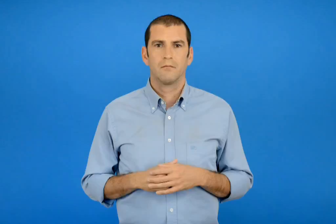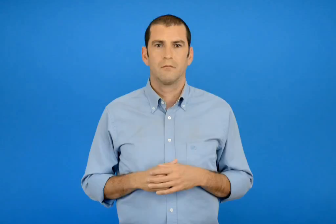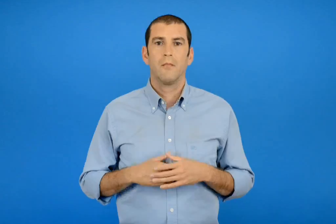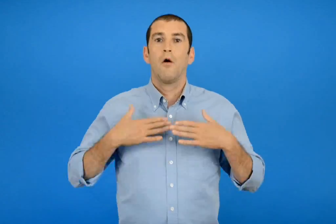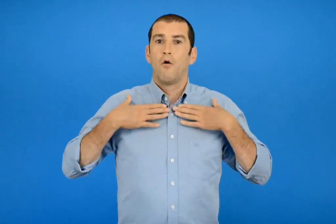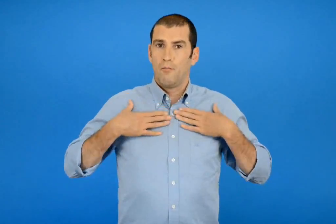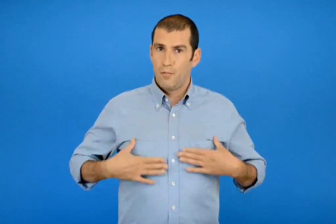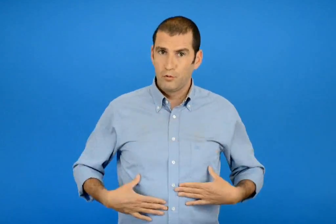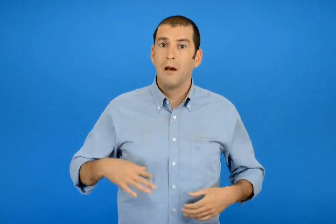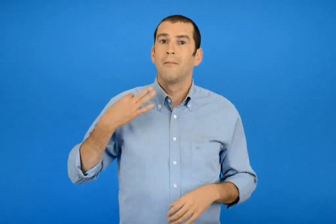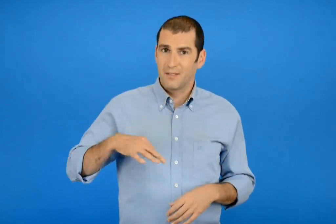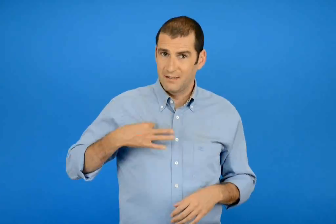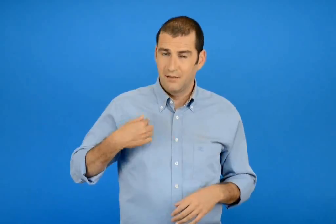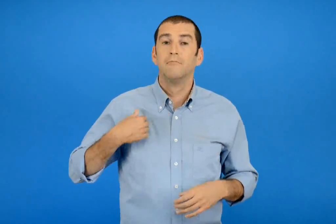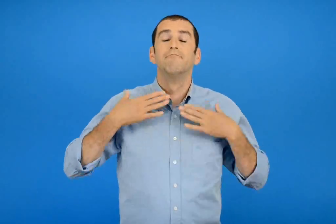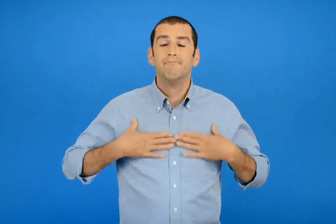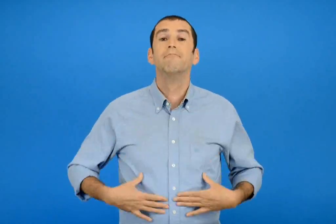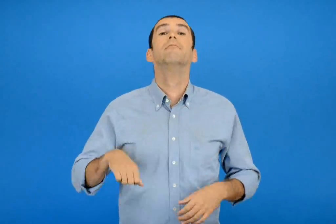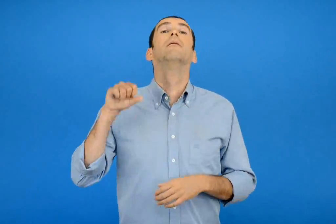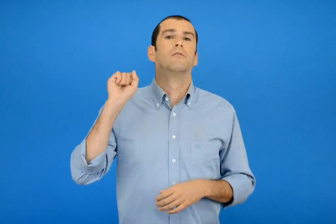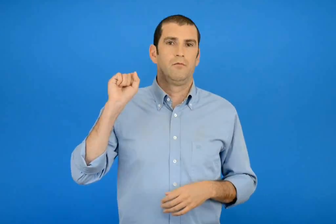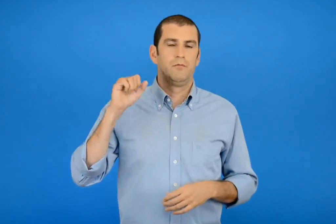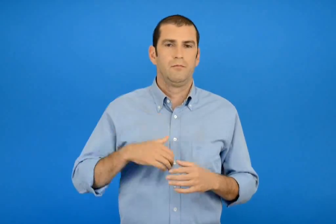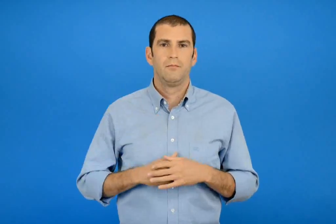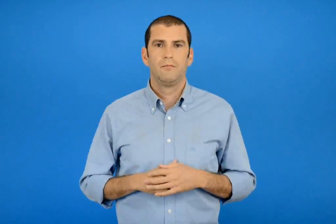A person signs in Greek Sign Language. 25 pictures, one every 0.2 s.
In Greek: δε φορώ πράσινη μπλούζα
